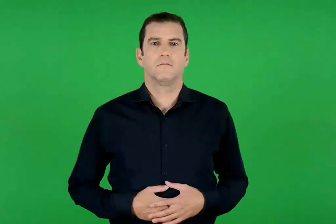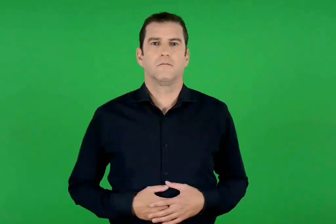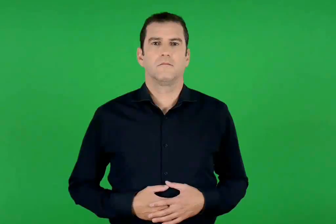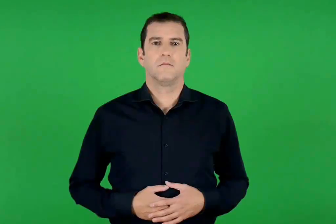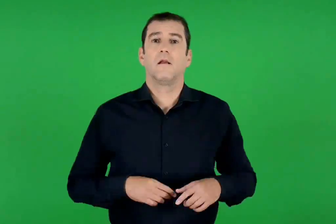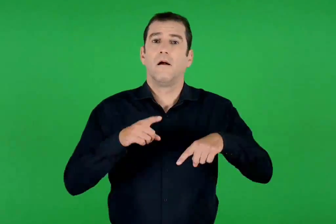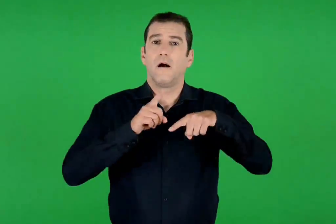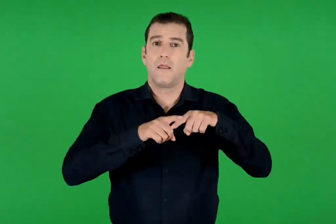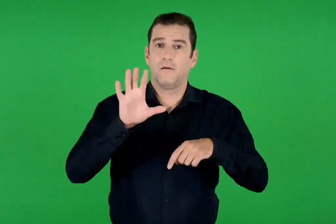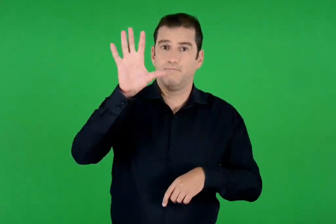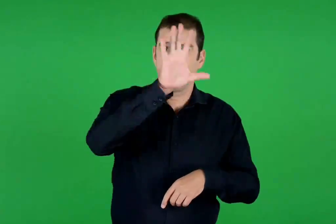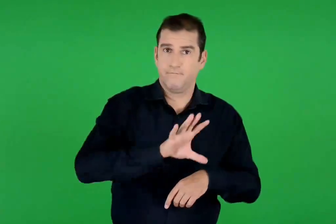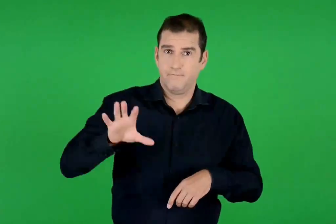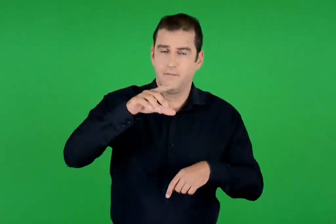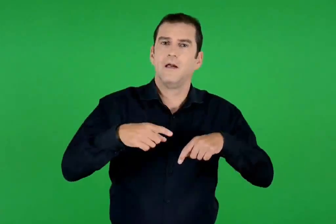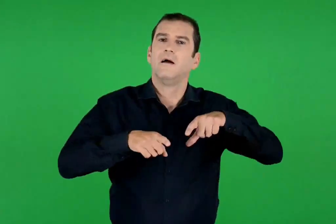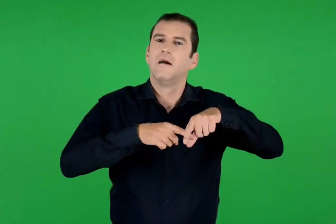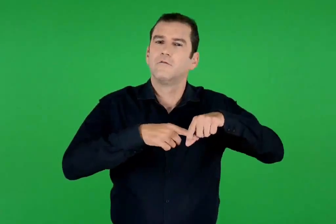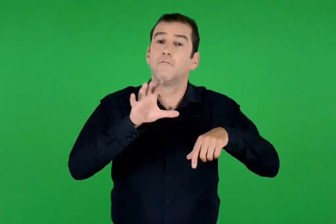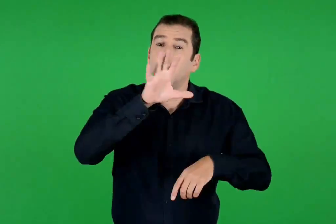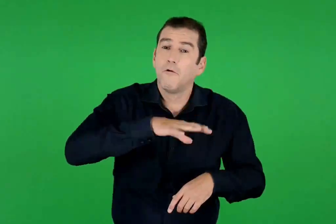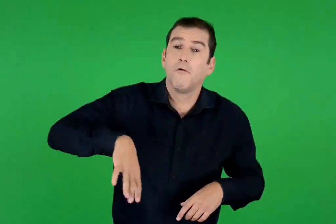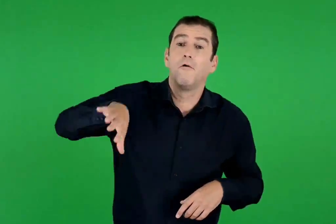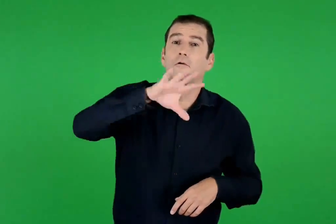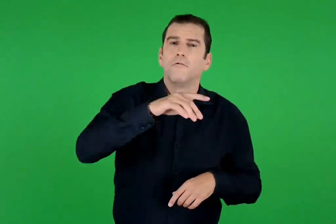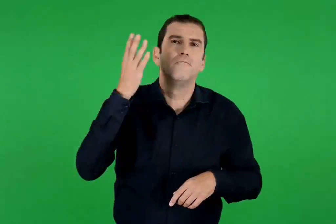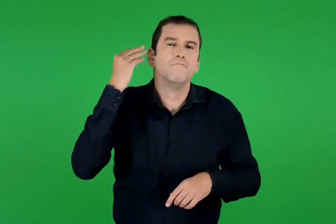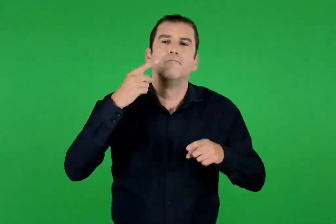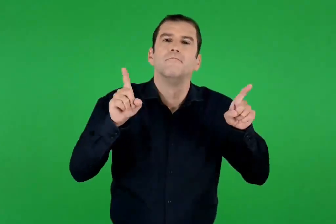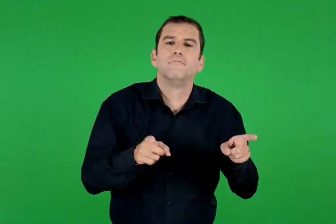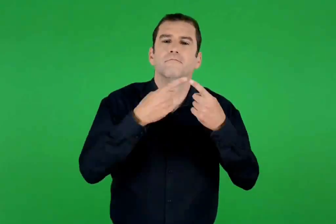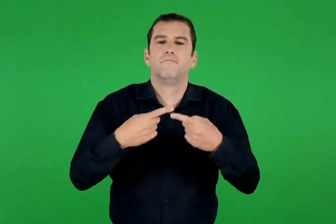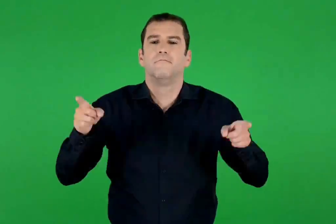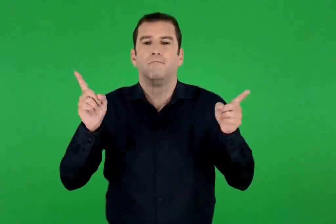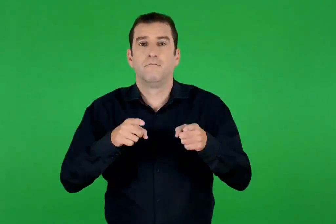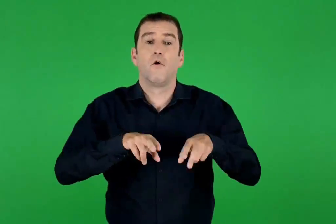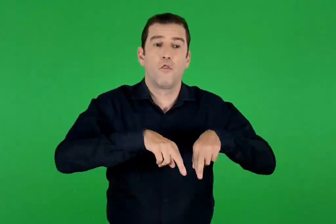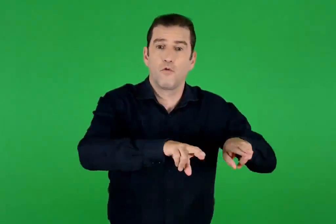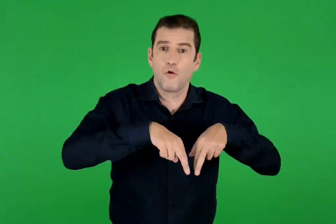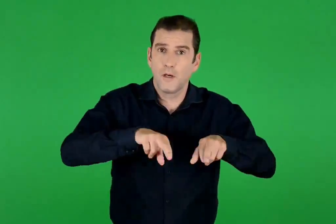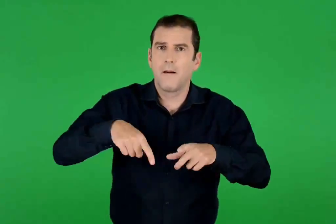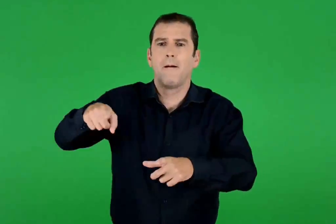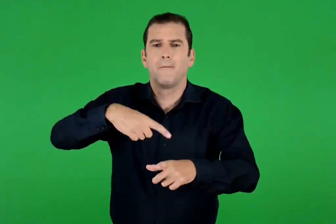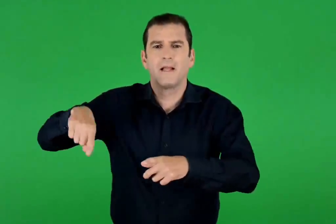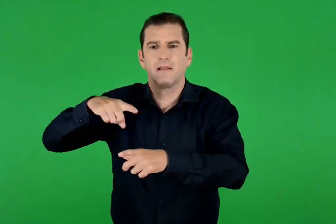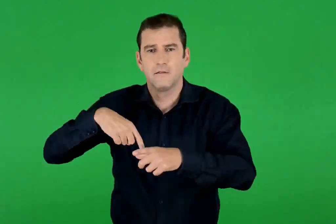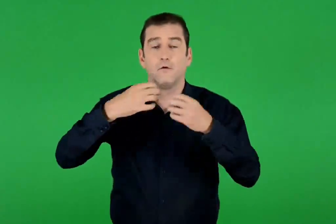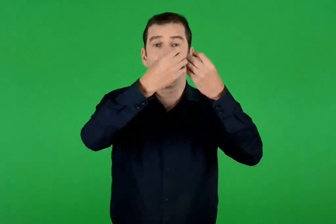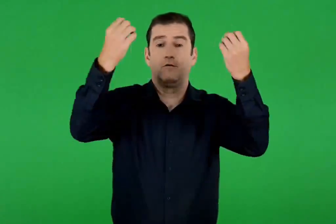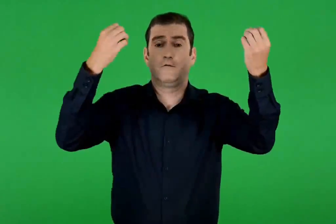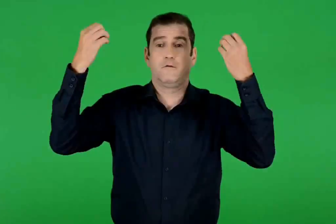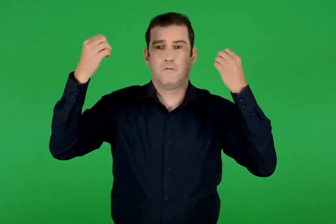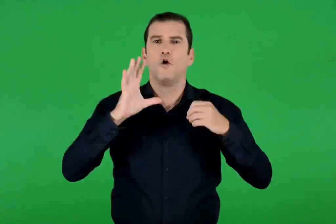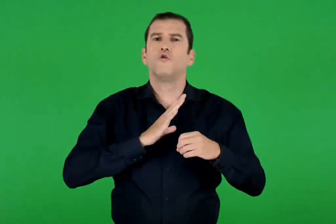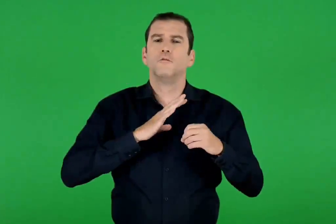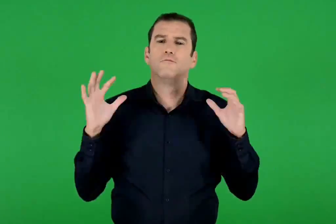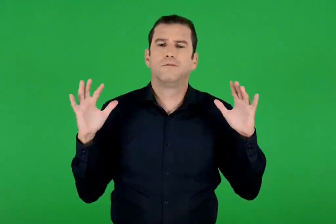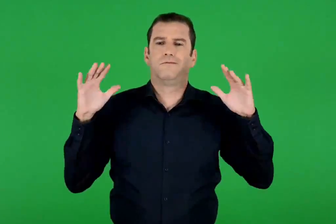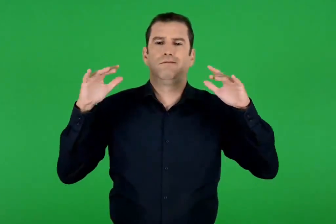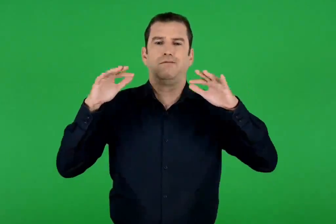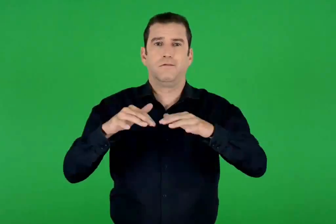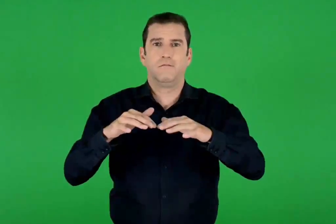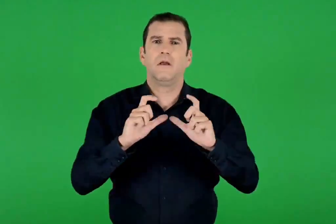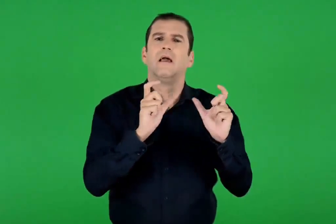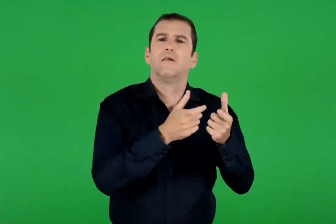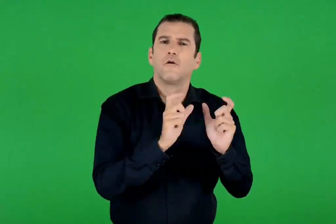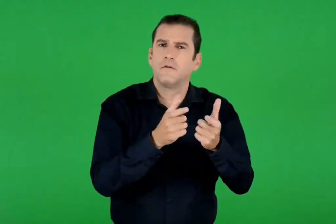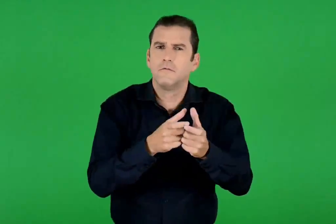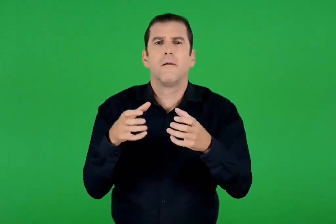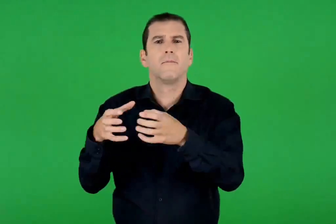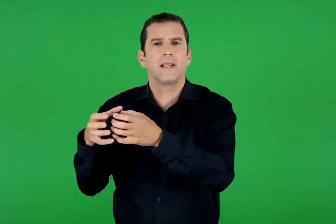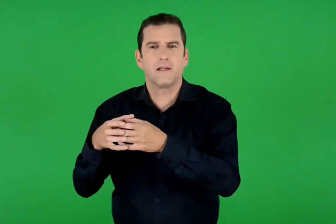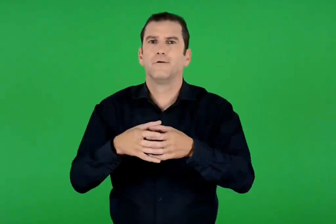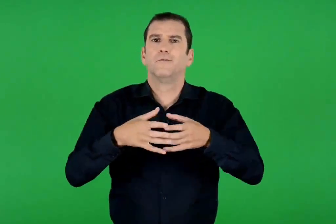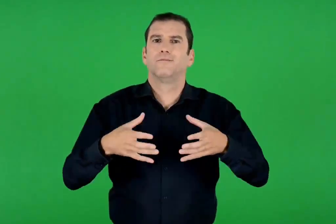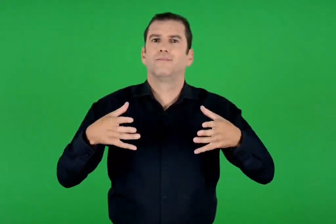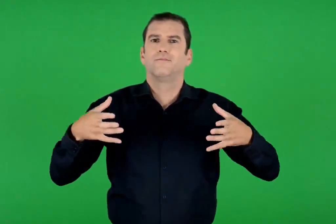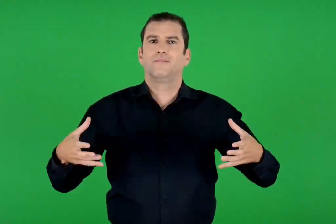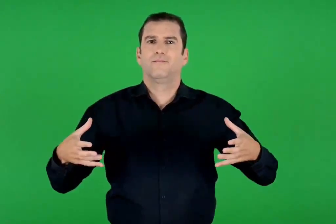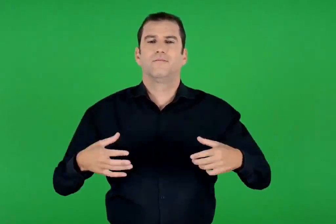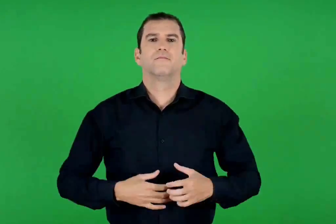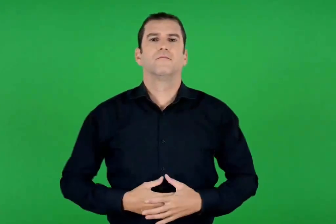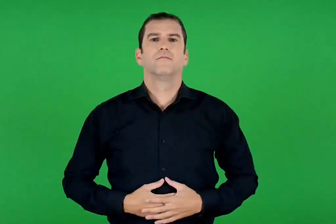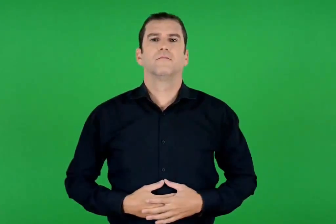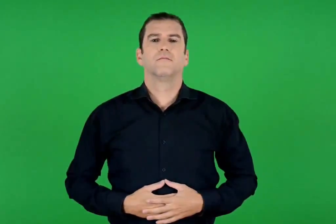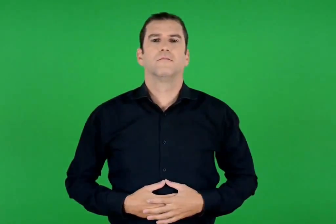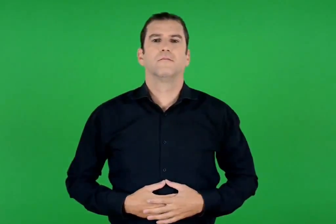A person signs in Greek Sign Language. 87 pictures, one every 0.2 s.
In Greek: τα χριστούγεννα στην ελλάδα ο τόπος γεμίζει μελωδίες γιορτινές και οι δρόμοι και οι πλατείες φωτίζονται και πλημμυρίζουν από κόσμο. οι οικογένειες και οι παρέες μεγαλώνουν
